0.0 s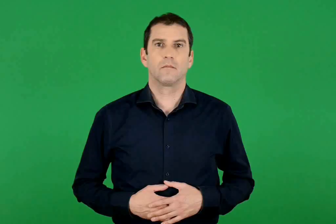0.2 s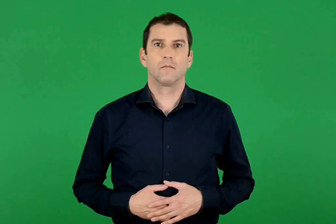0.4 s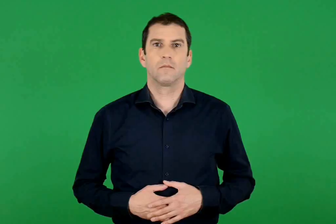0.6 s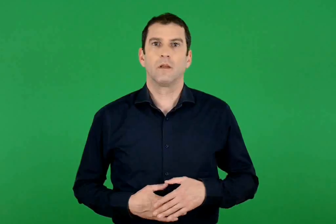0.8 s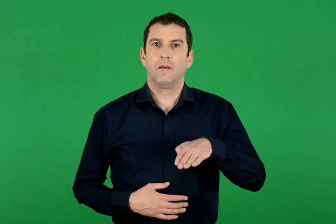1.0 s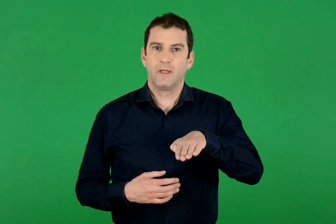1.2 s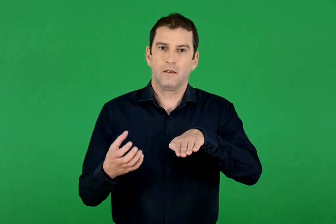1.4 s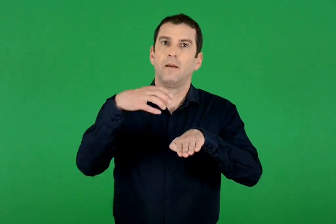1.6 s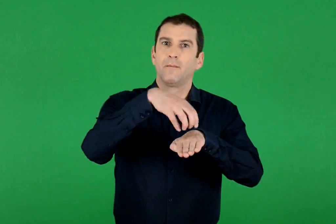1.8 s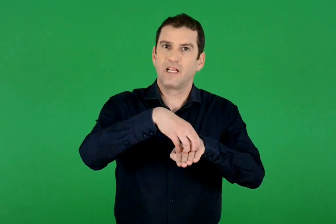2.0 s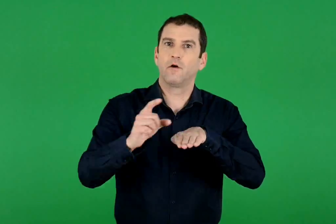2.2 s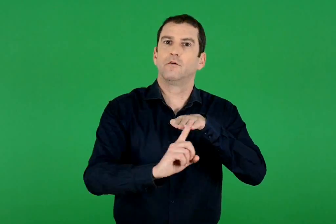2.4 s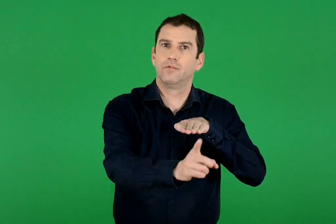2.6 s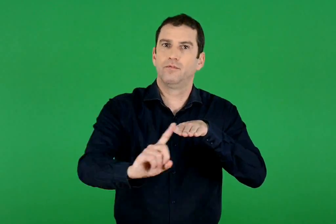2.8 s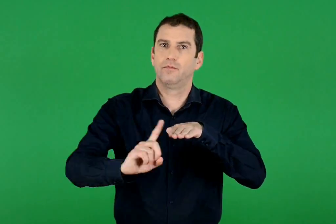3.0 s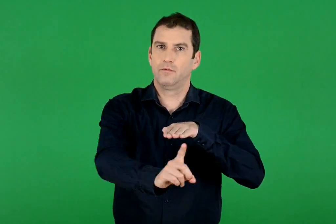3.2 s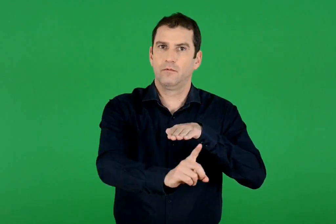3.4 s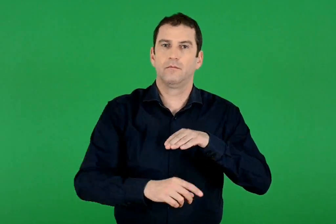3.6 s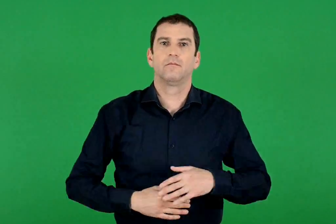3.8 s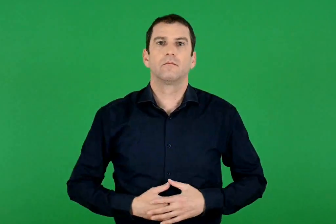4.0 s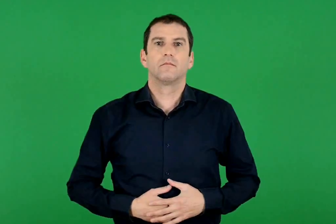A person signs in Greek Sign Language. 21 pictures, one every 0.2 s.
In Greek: μέσα μεταφοράς
